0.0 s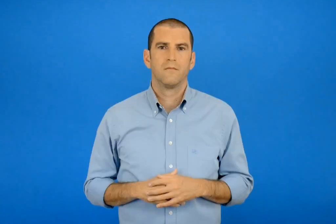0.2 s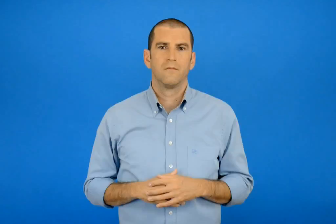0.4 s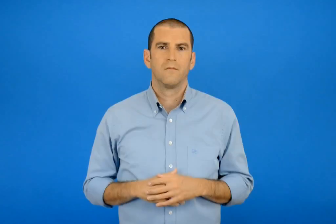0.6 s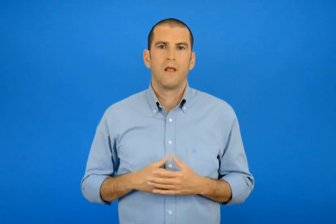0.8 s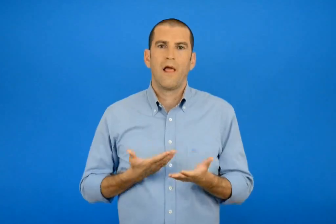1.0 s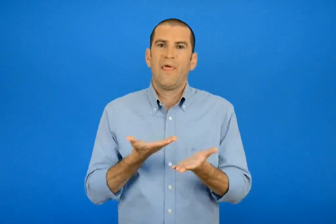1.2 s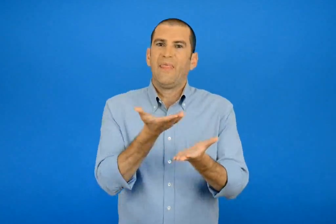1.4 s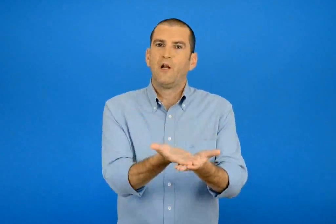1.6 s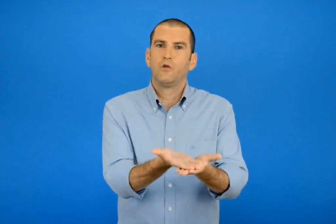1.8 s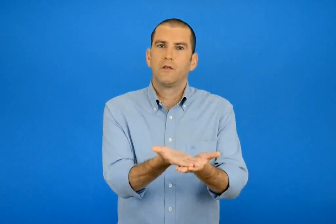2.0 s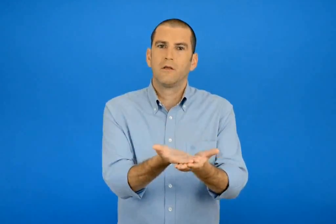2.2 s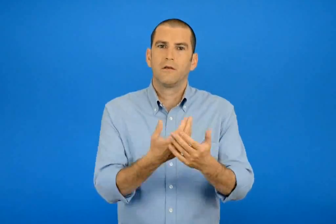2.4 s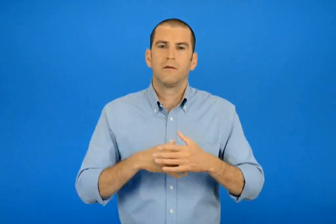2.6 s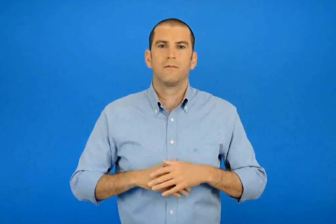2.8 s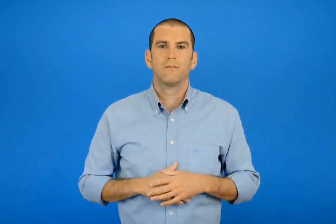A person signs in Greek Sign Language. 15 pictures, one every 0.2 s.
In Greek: δήλωση
